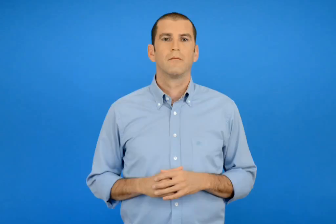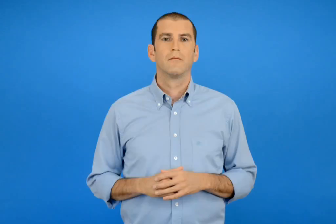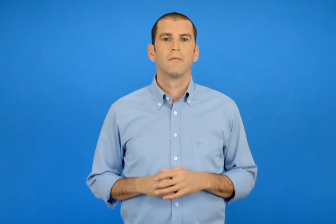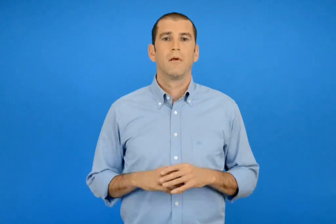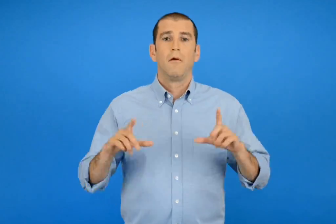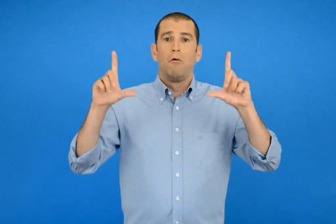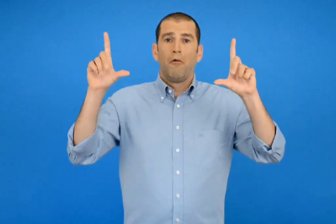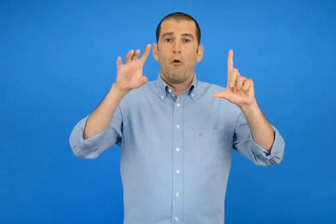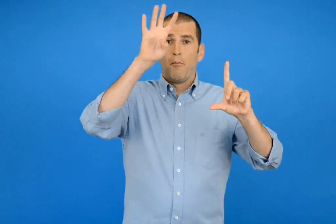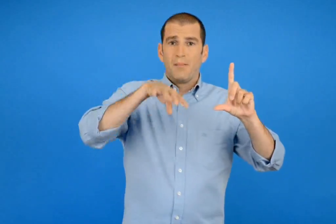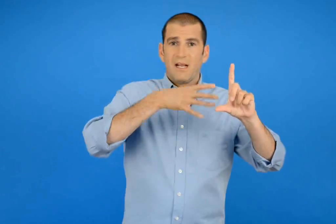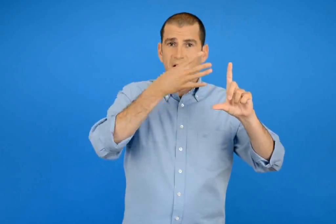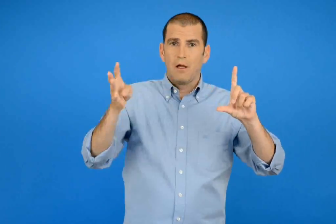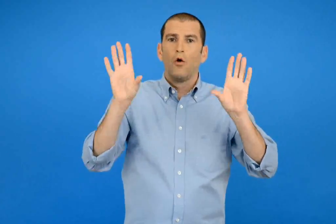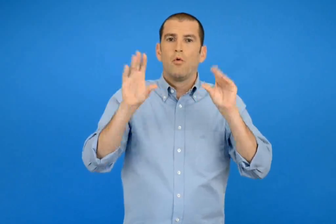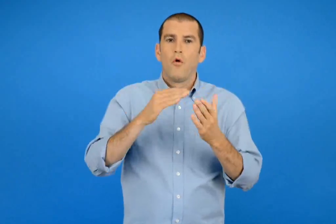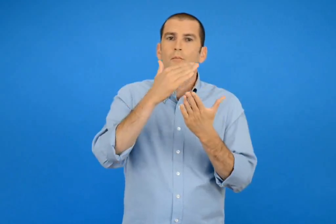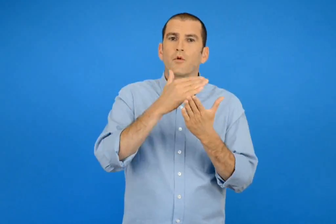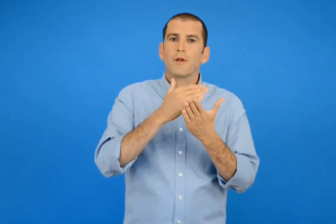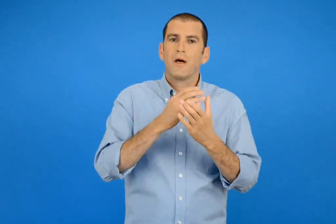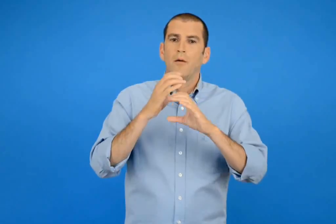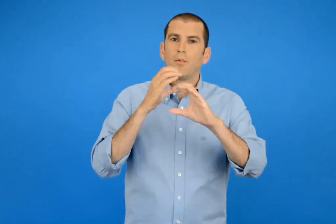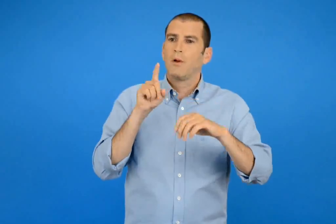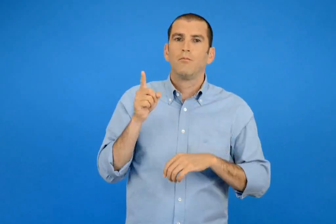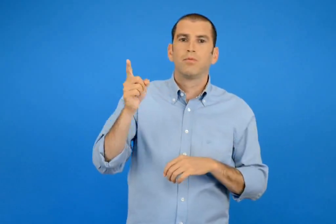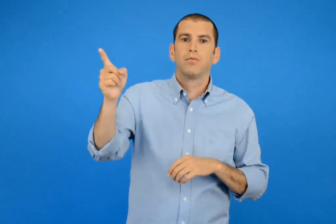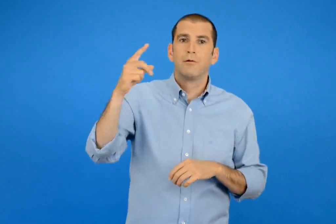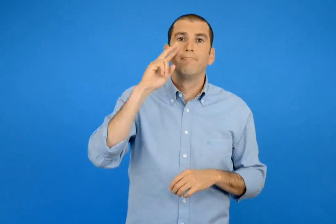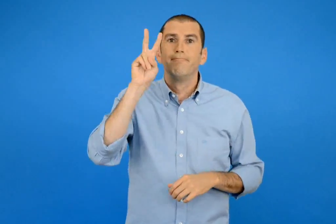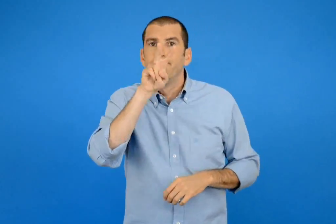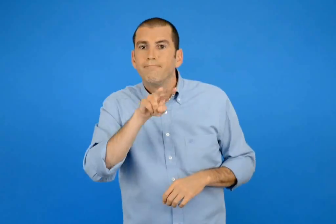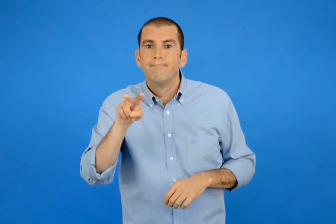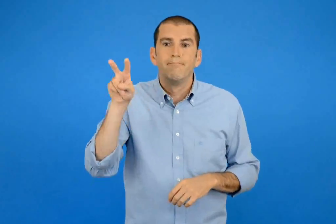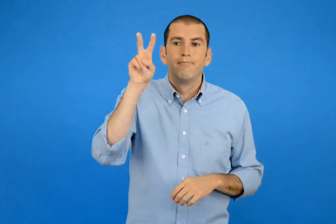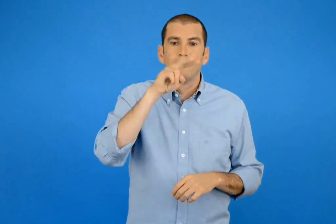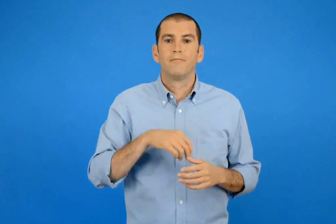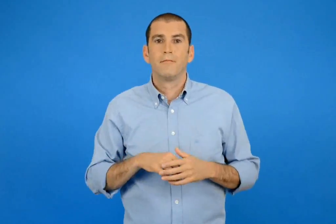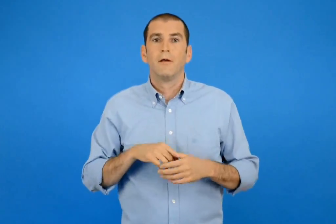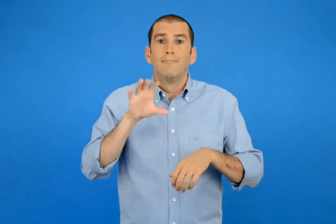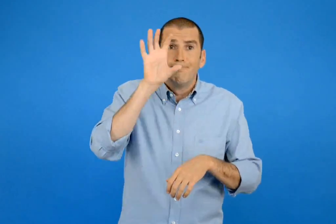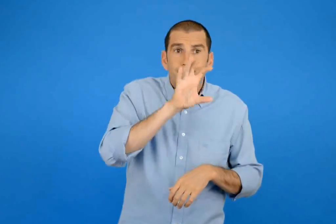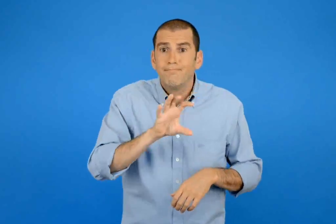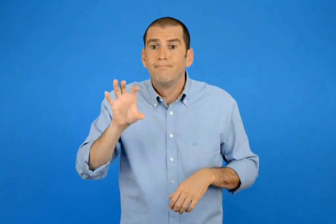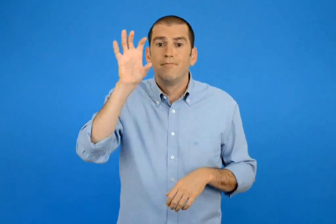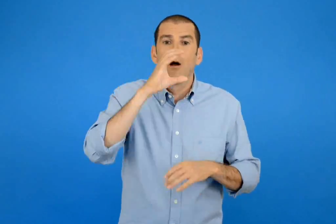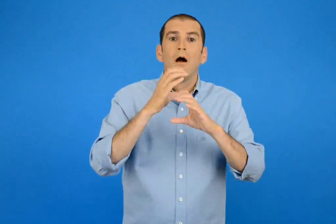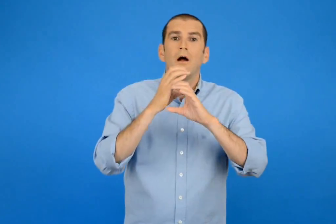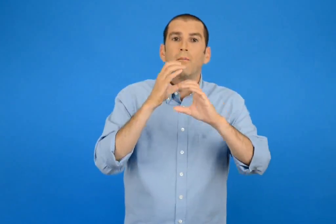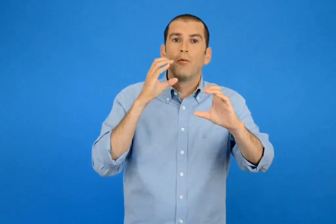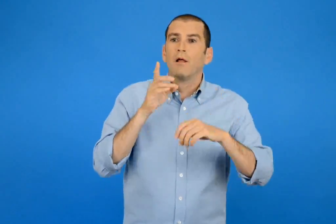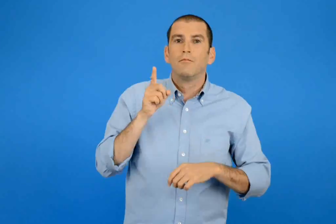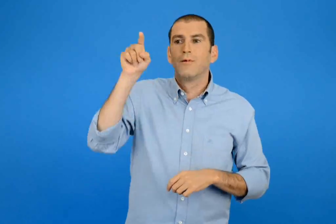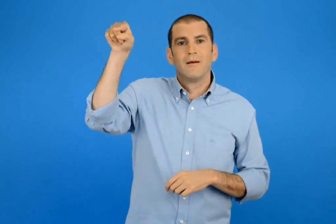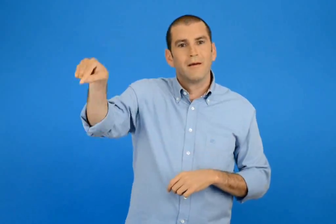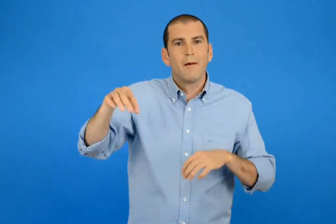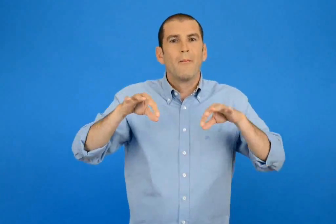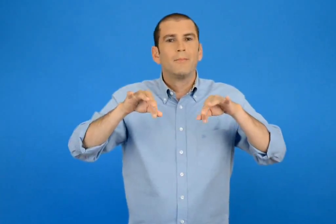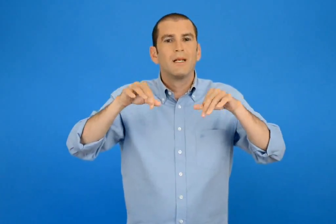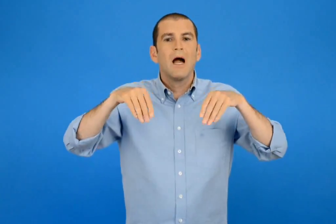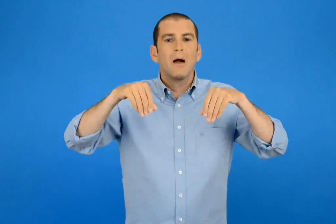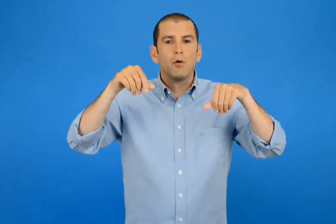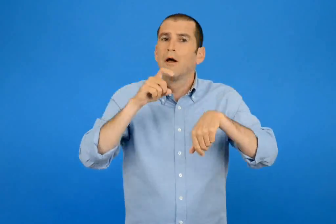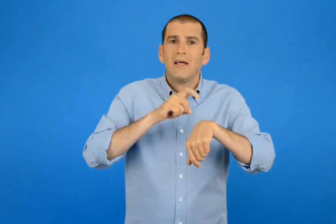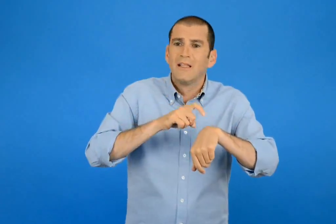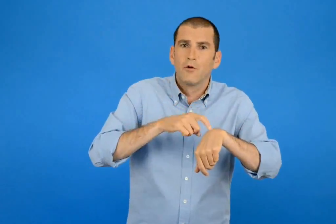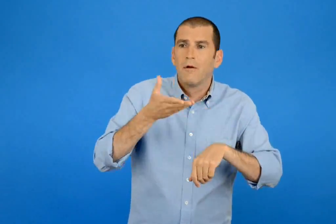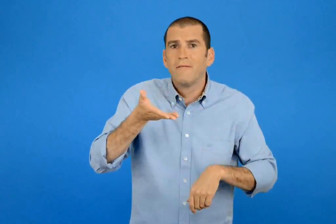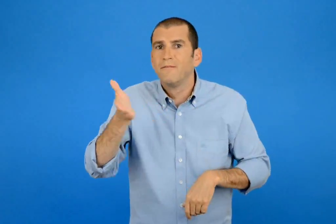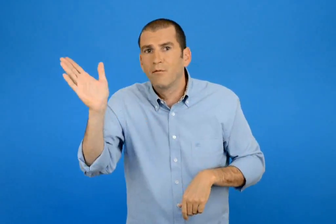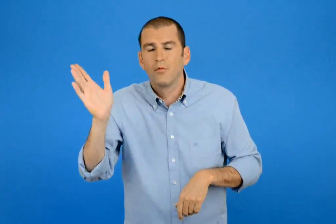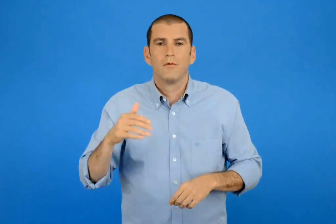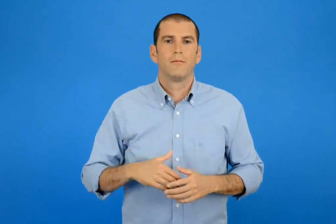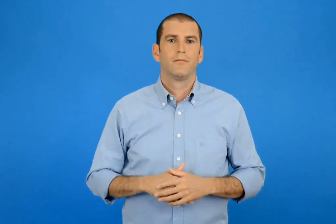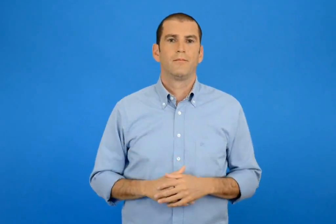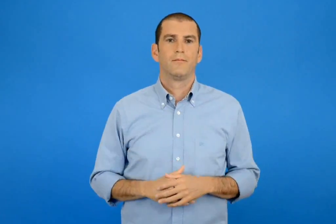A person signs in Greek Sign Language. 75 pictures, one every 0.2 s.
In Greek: κοιτάζουν τον πίνακα με τα δρομολόγια προσπαθούν να βρουν τι ωρά φεύγει λεωφορείο για την ψιλή άμμο
